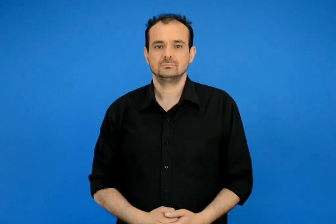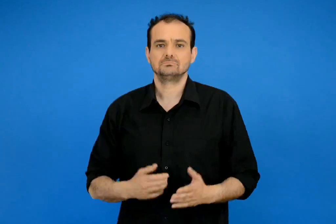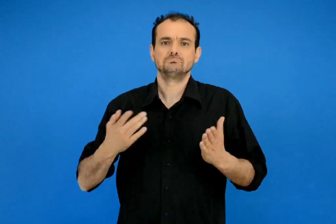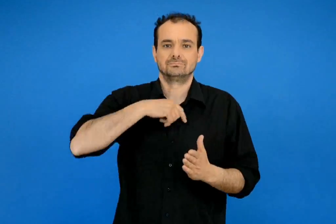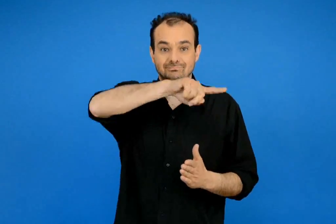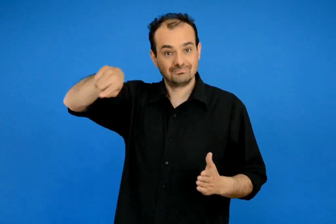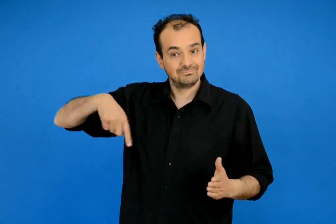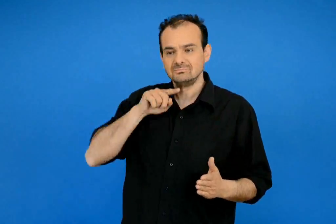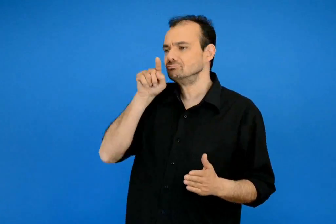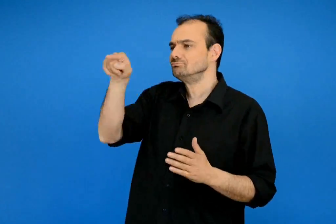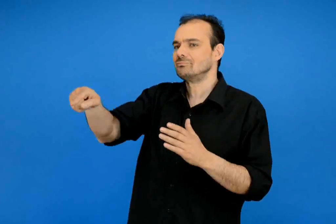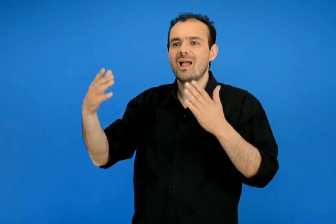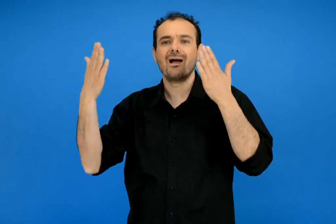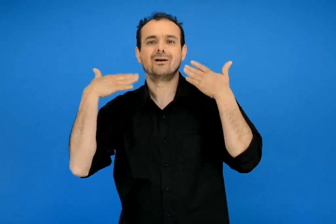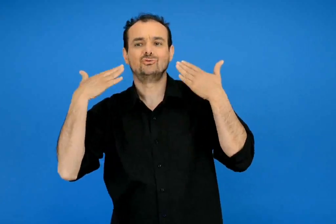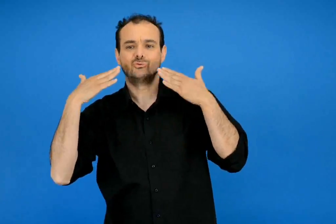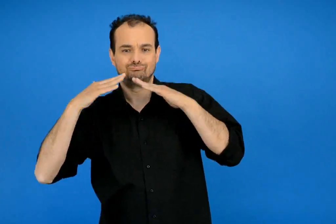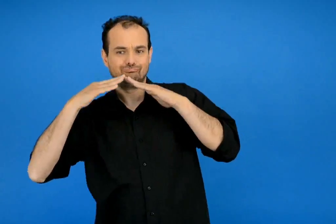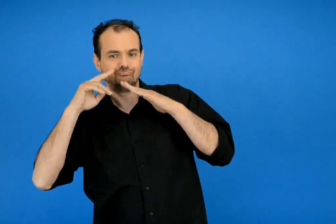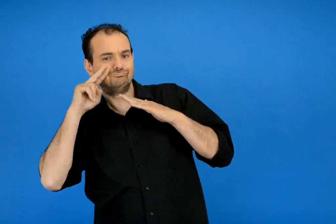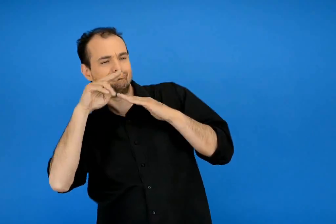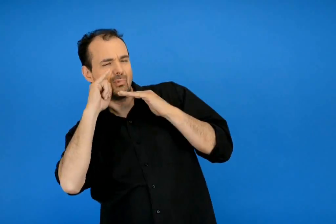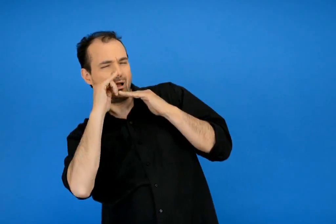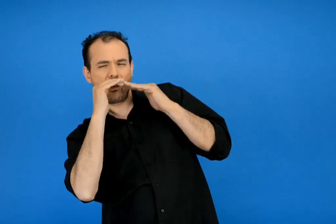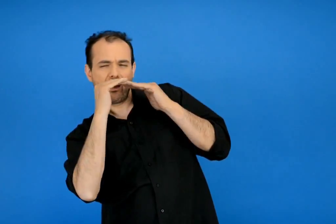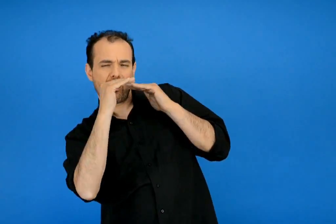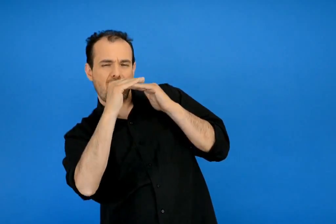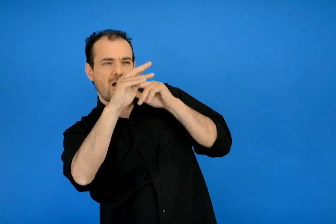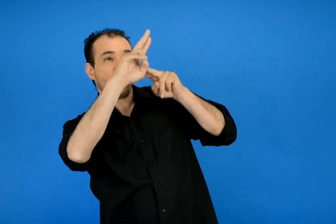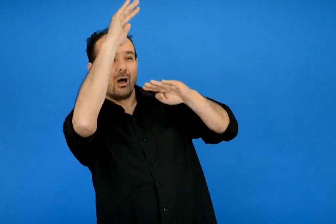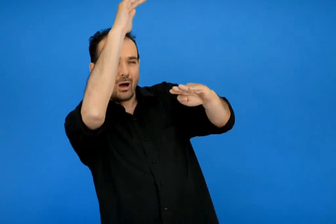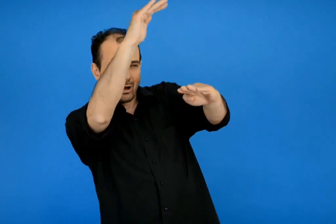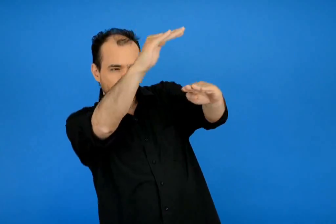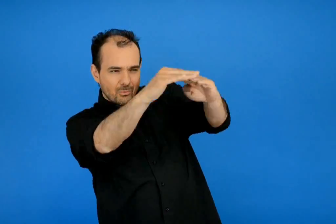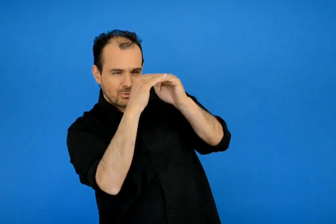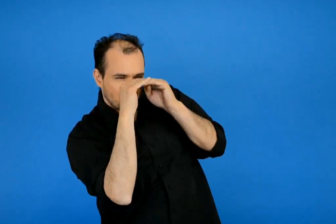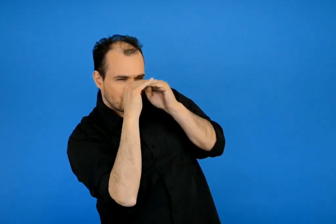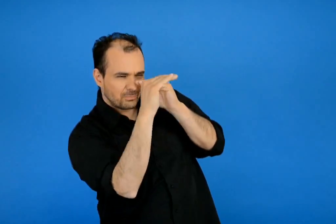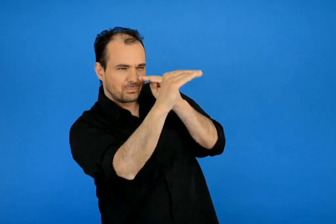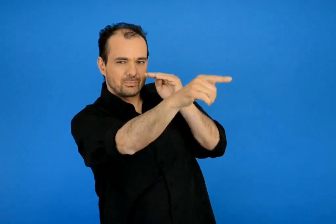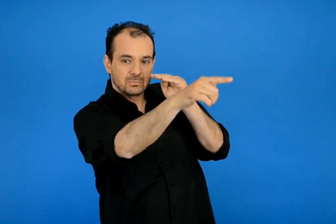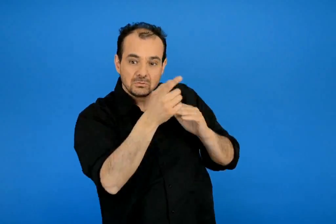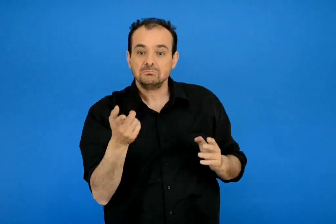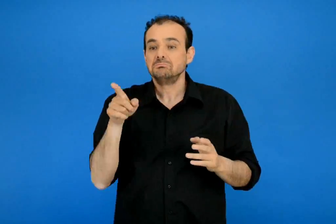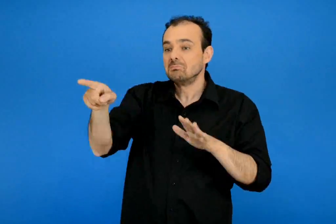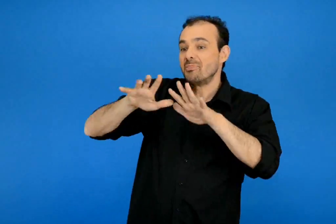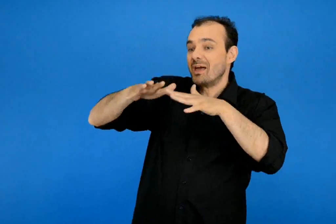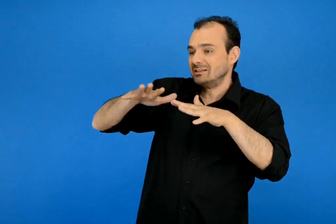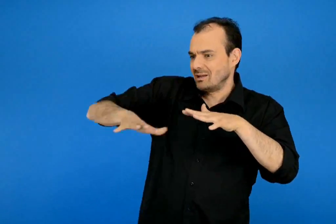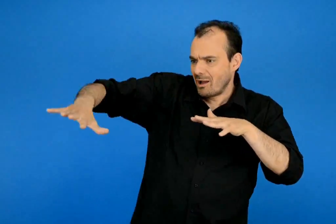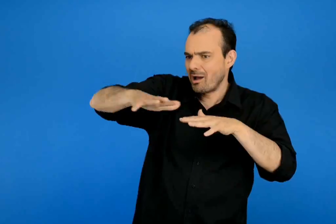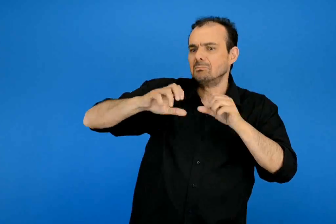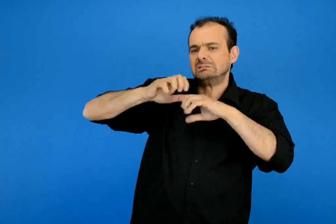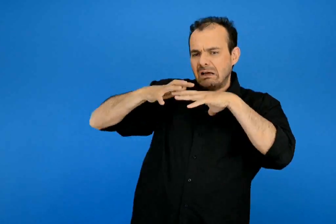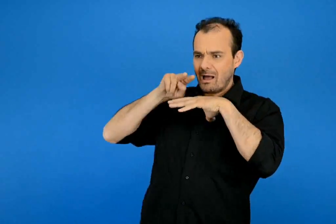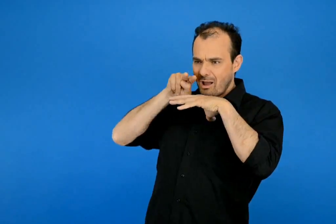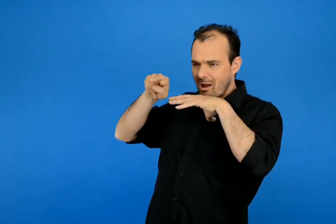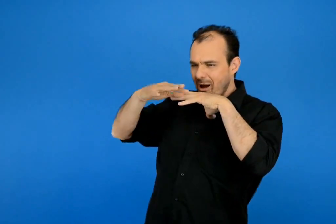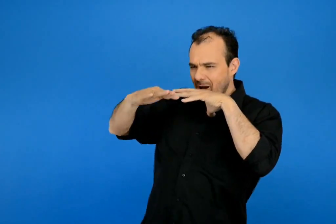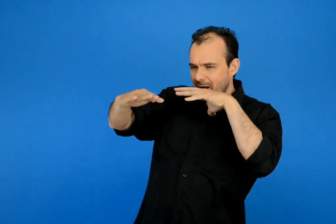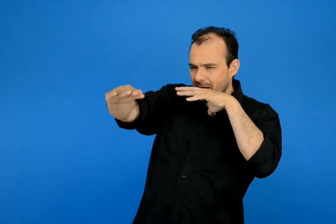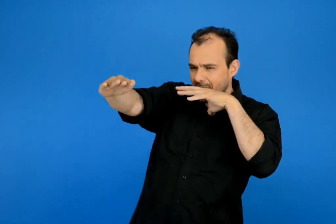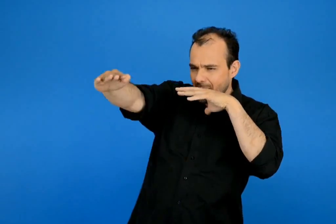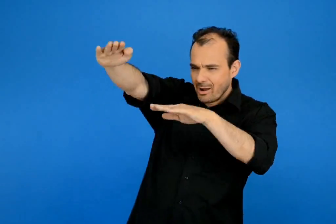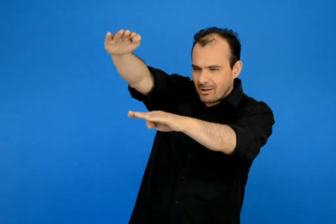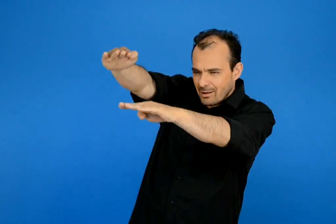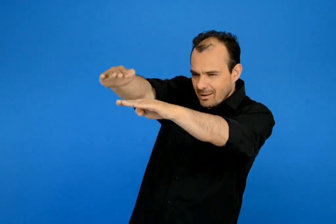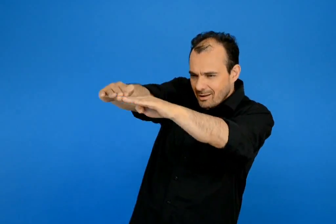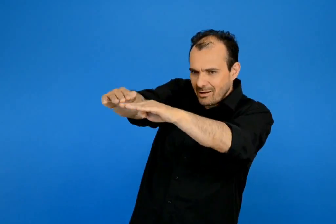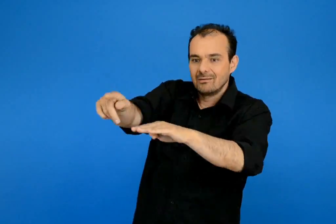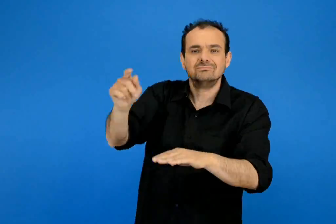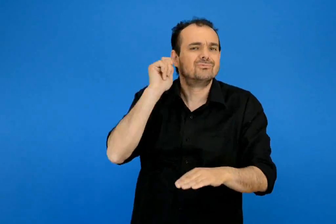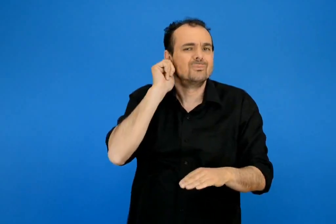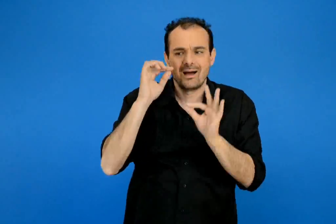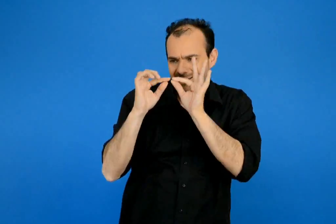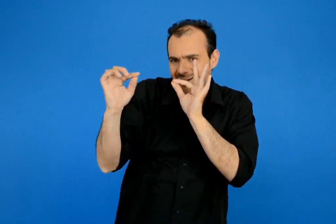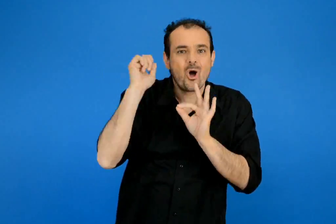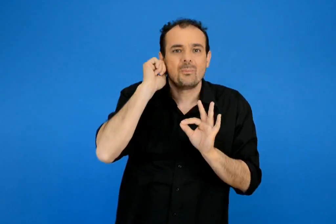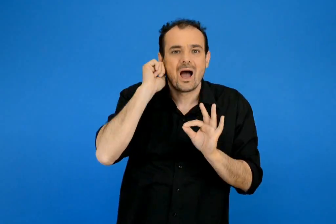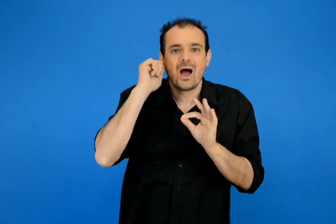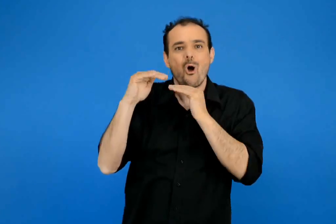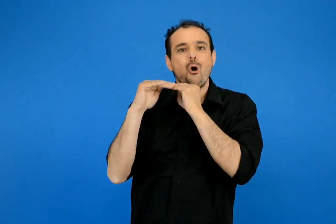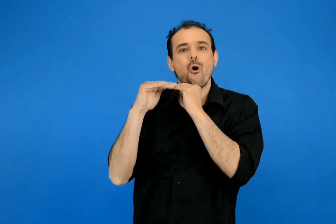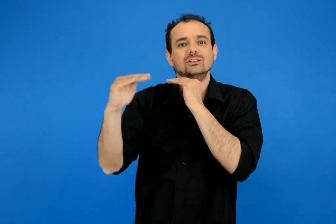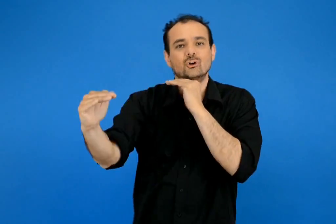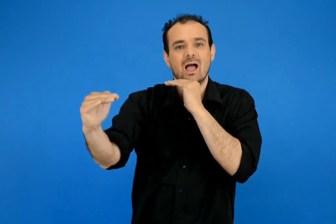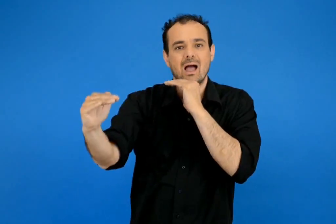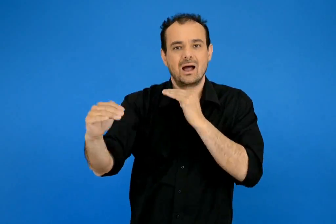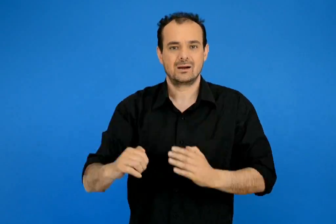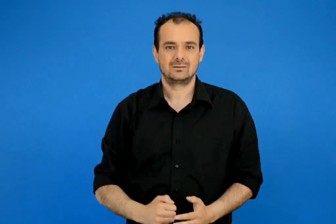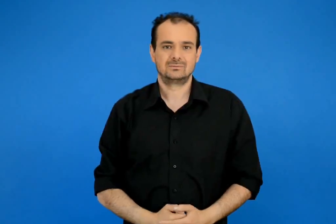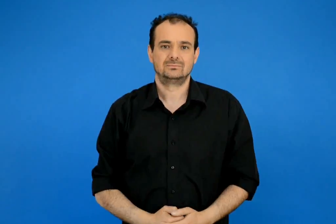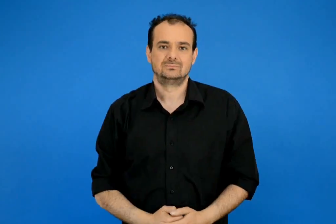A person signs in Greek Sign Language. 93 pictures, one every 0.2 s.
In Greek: όταν βρισκόμαστε στην εξοχή παρατηρούμε μακριά ότι ο ουρανός φαίνεται να ενώνεται με τη στεριά η τη θάλασσα σχηματίζοντας μια γραμμή η γραμμή αυτή λέγεται ορίζοντας
